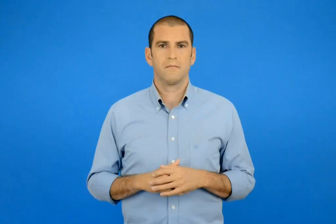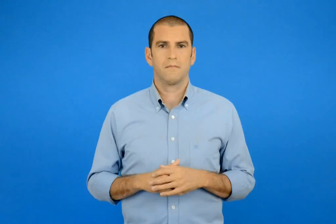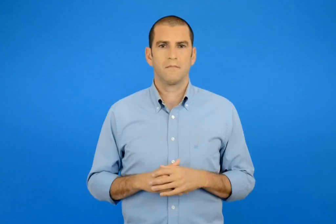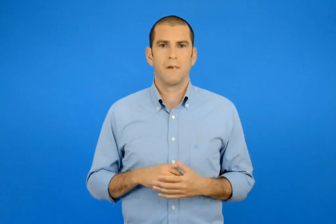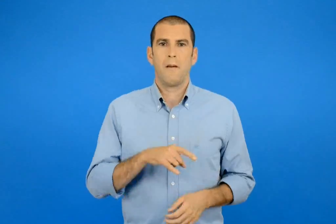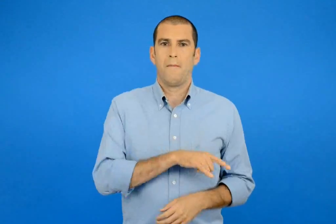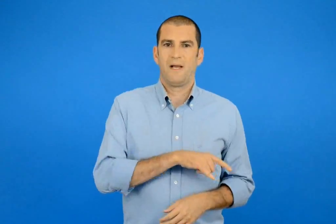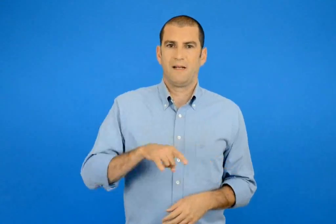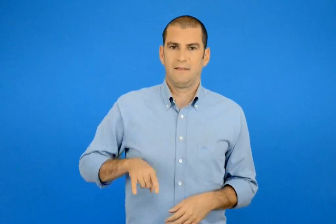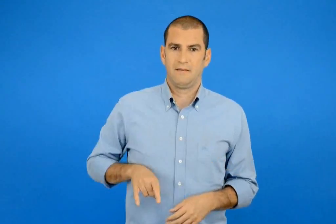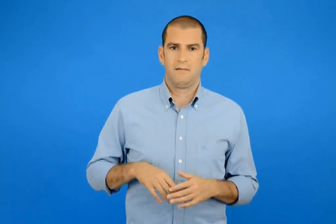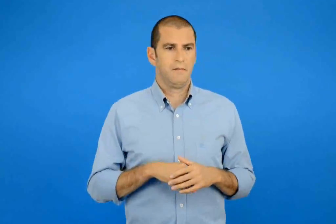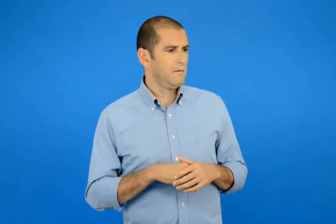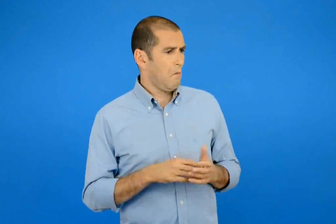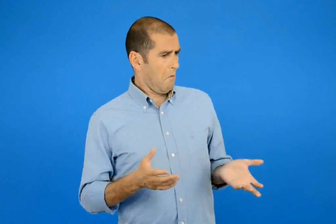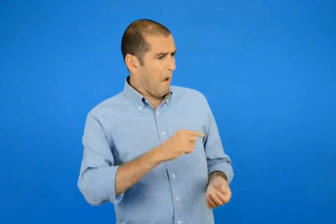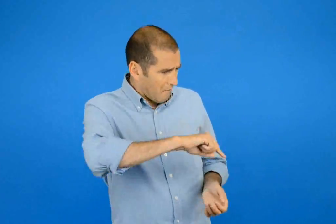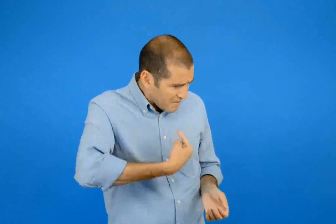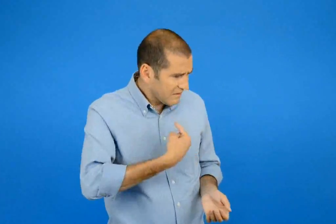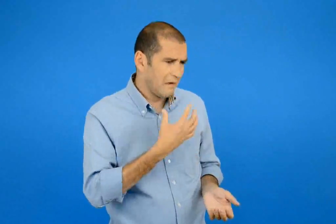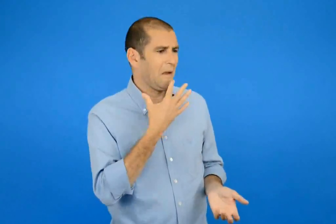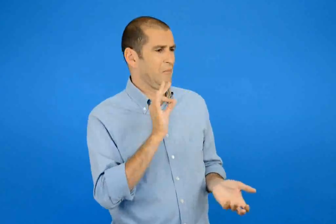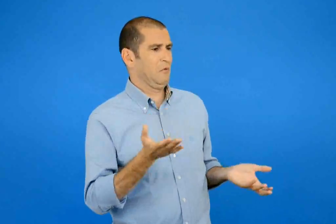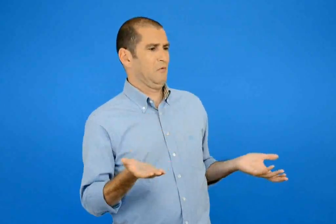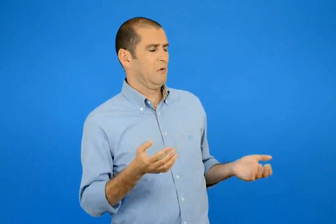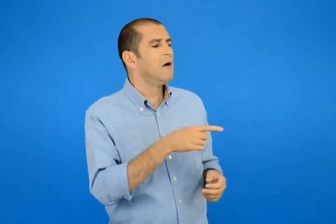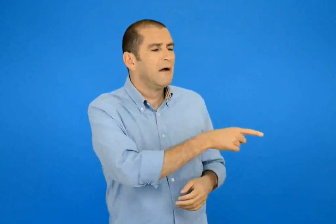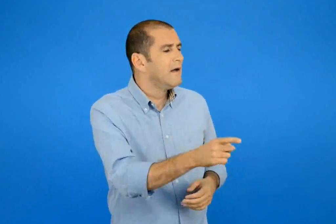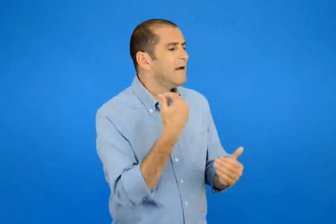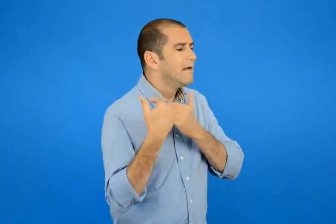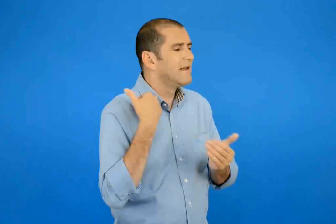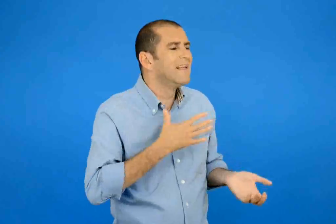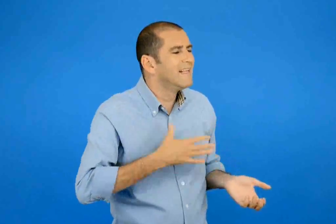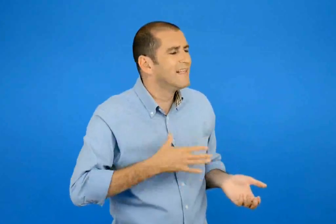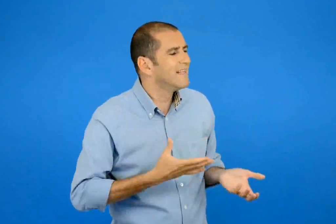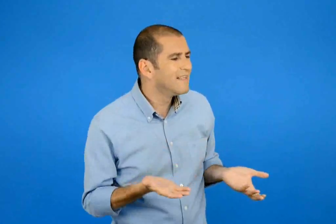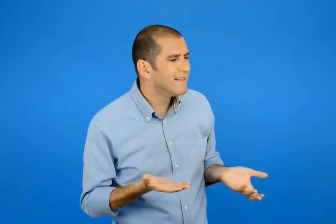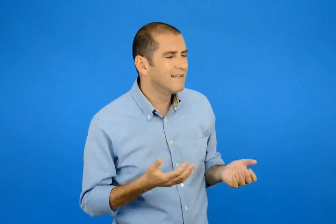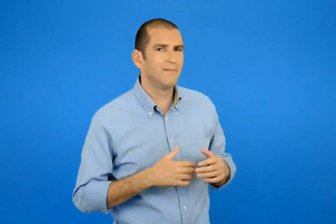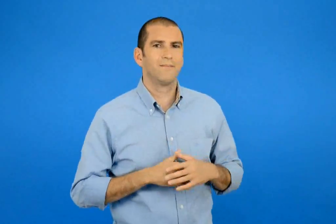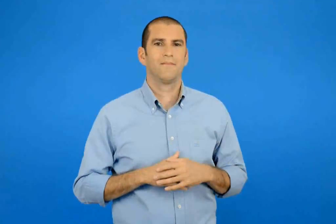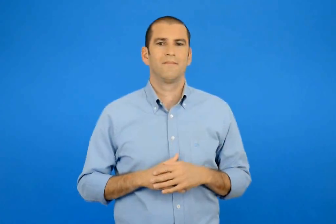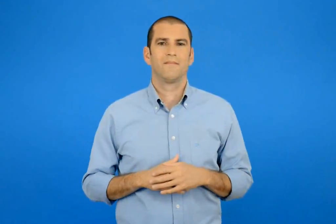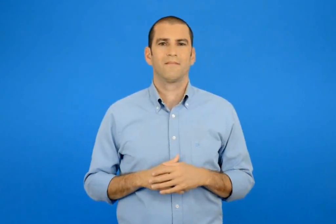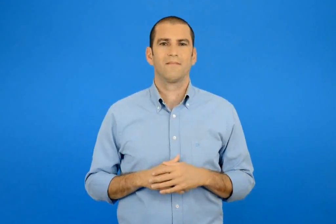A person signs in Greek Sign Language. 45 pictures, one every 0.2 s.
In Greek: κυρ παντελής γιατί να με πειράζει ; τι θέλετε να με ρωτήσετε ;
